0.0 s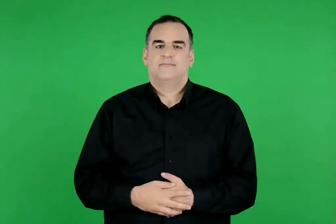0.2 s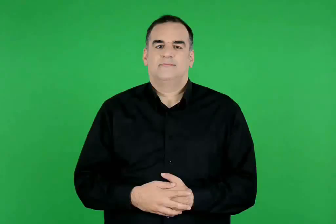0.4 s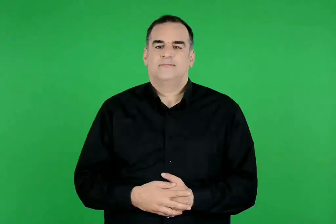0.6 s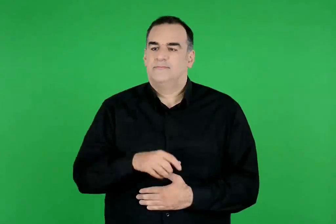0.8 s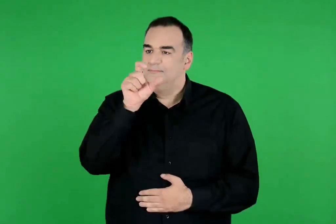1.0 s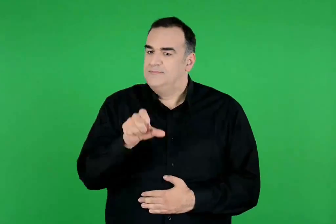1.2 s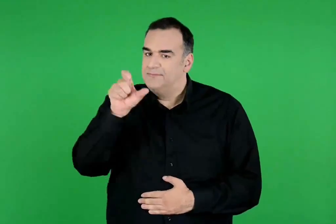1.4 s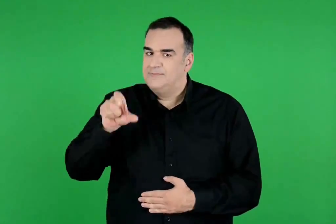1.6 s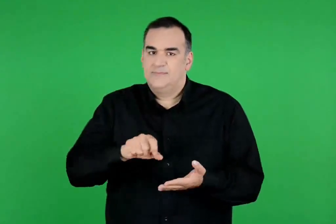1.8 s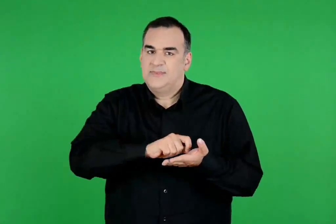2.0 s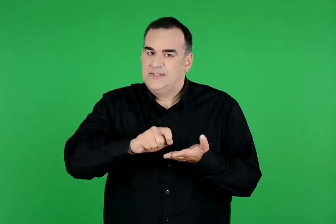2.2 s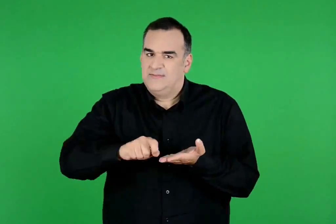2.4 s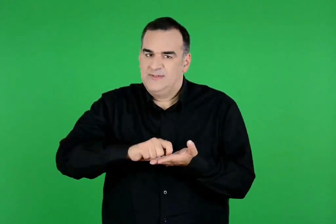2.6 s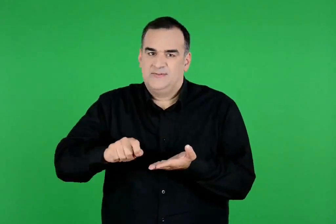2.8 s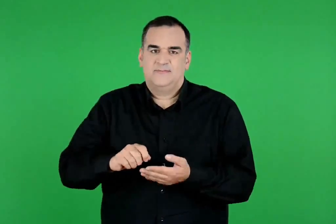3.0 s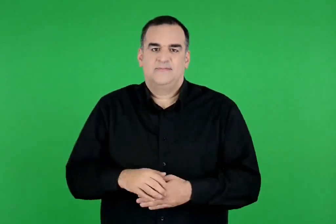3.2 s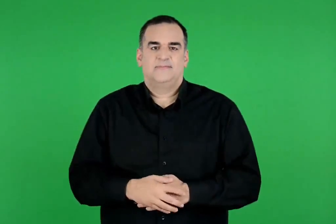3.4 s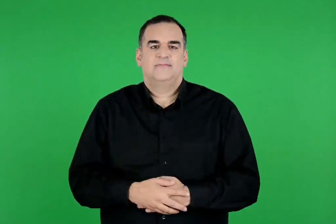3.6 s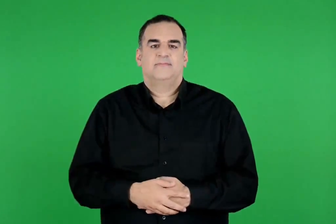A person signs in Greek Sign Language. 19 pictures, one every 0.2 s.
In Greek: οι συγγραφείς
